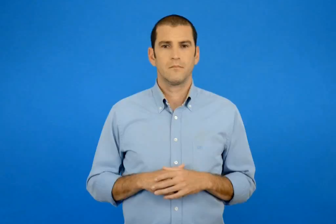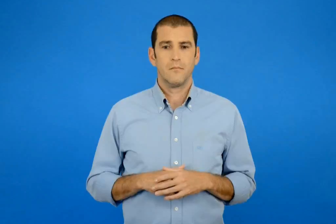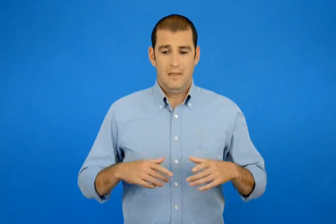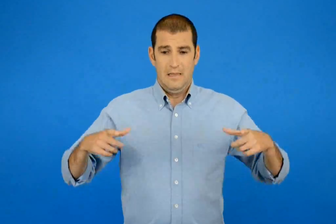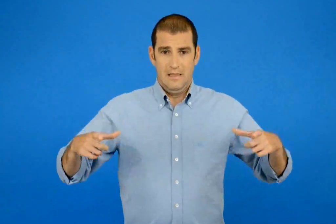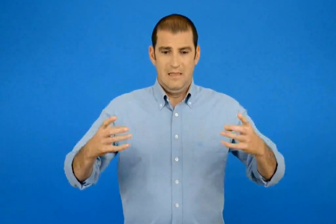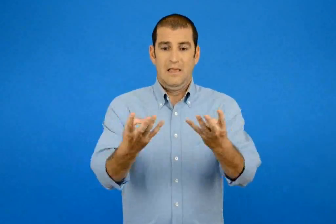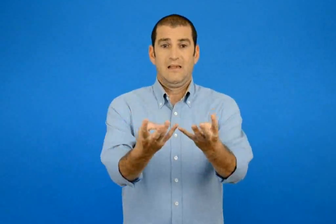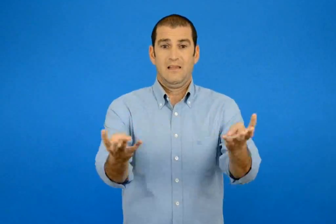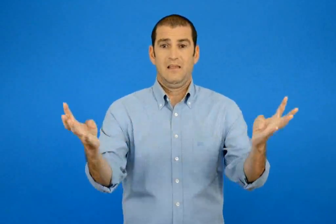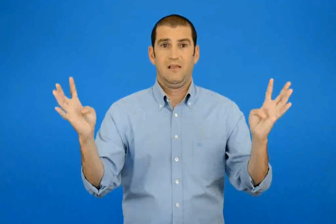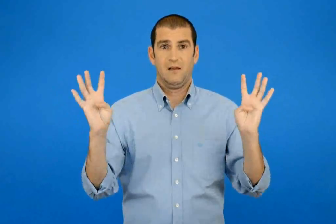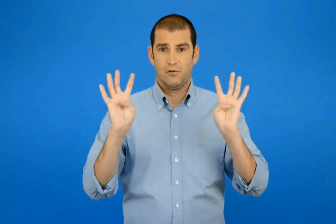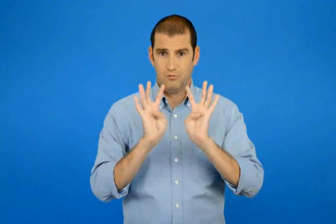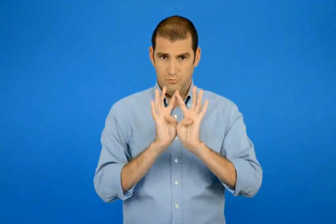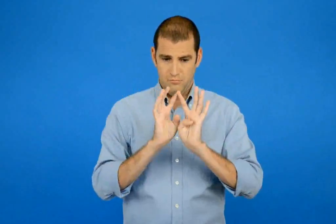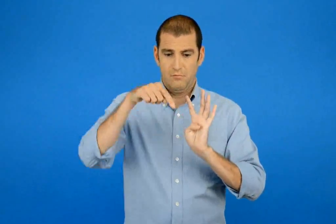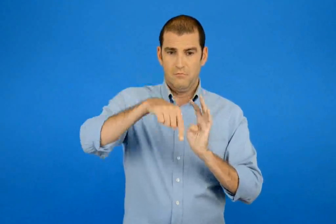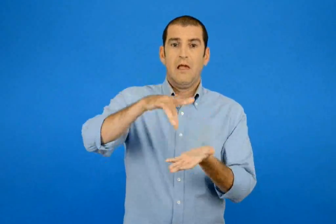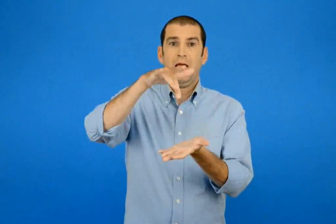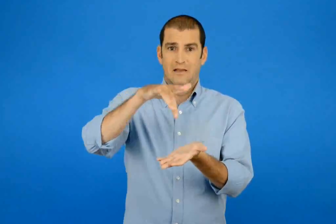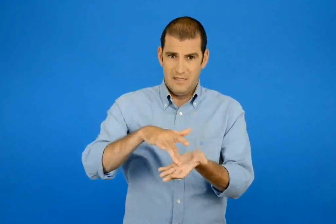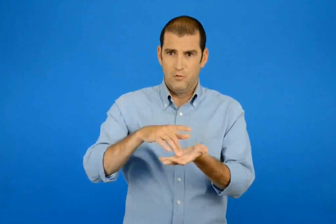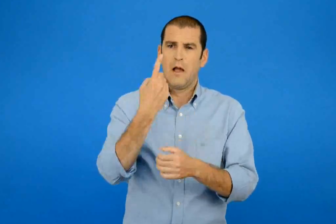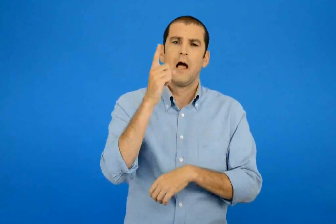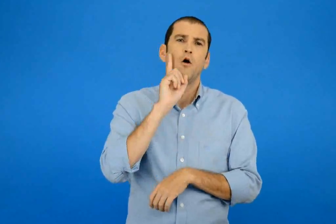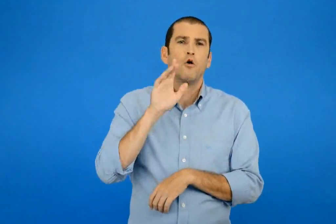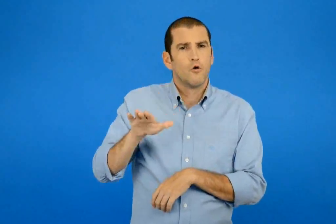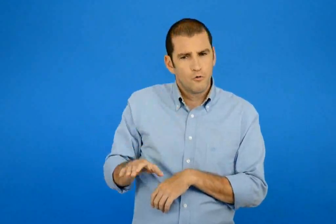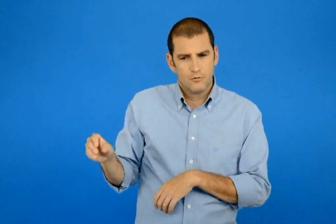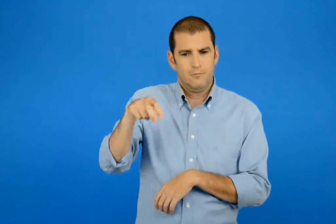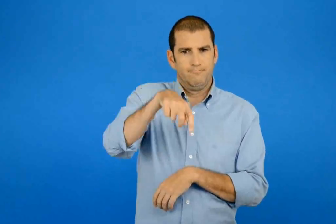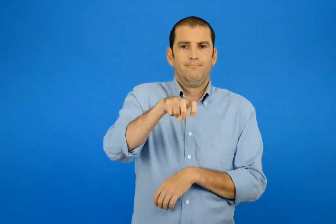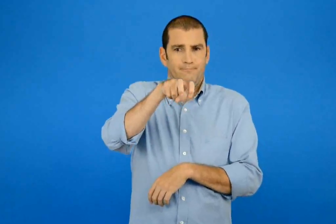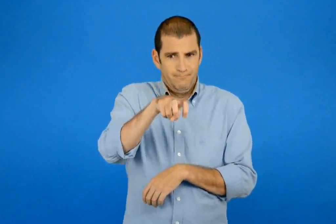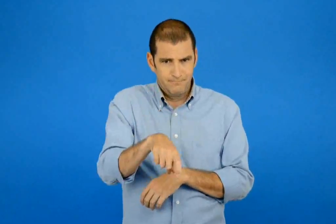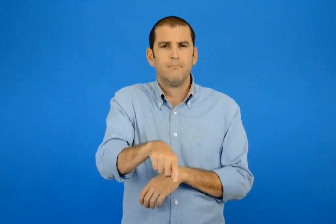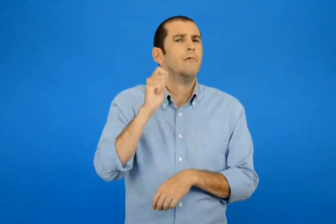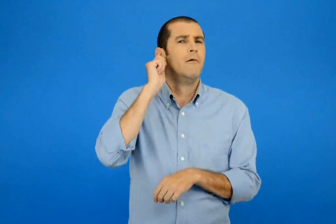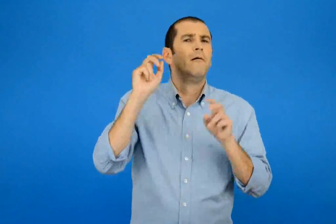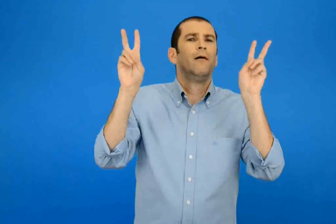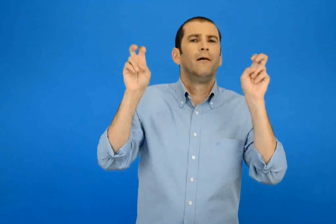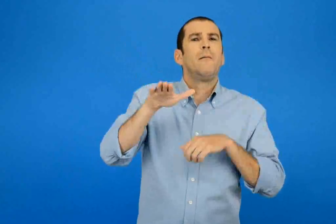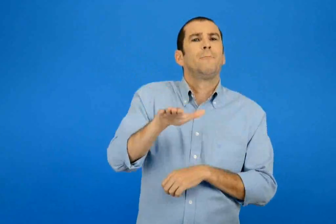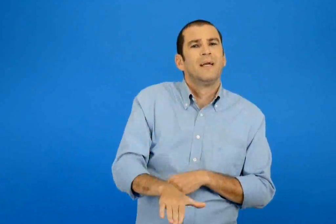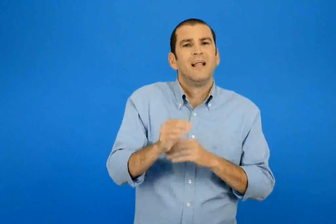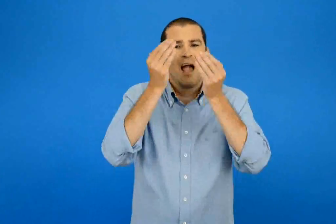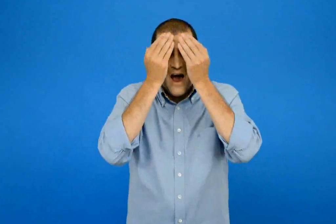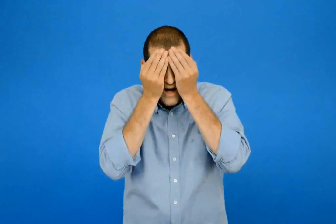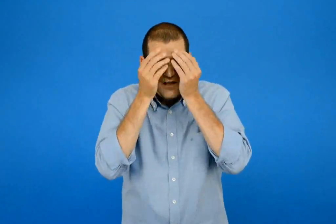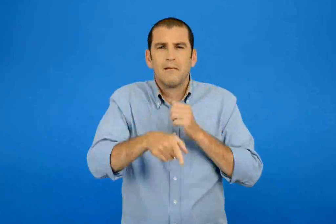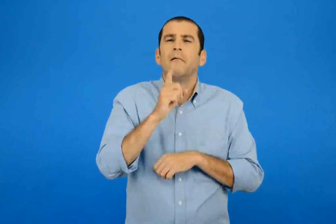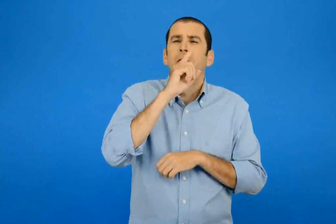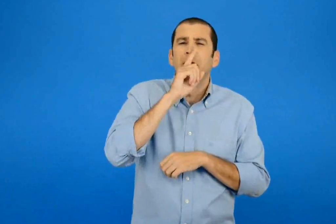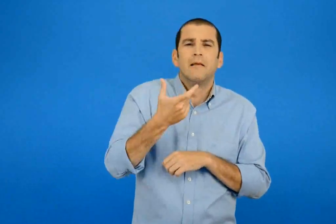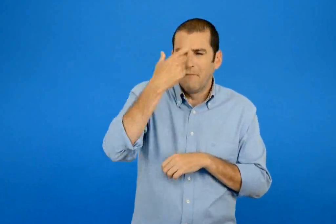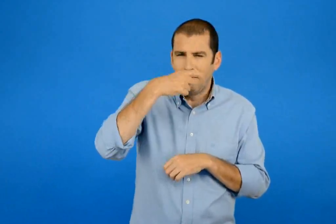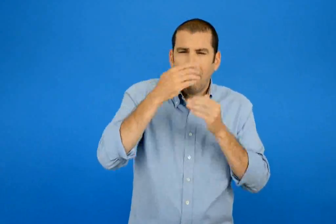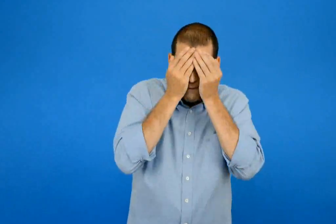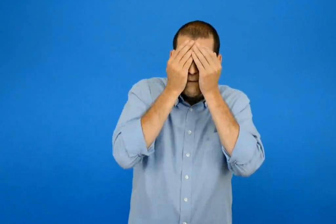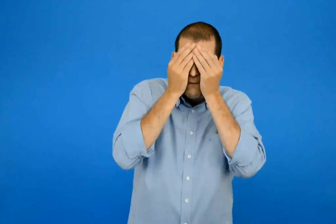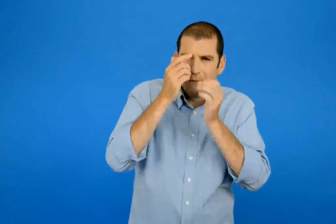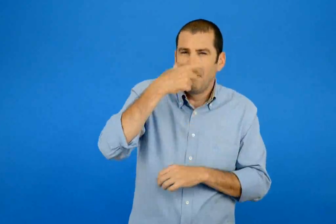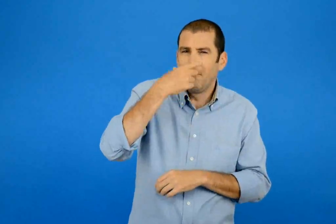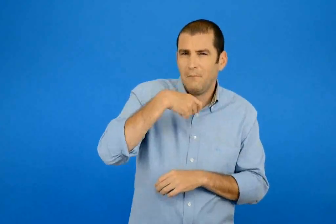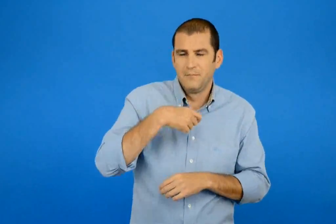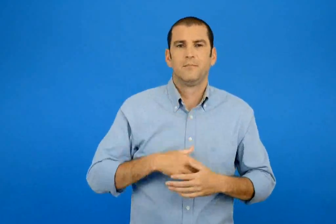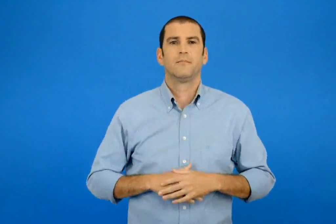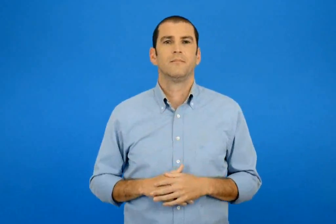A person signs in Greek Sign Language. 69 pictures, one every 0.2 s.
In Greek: στο κέντρο ενός κύκλου κάθεται ένα κορίτσι που εκείνη τη στιγμή παίρνει το όνομα της μικρής ελένης και κάνει ότι κλαίει
